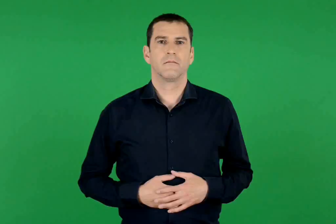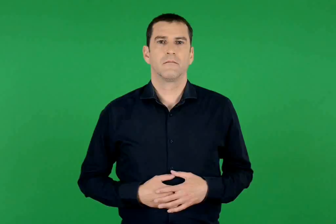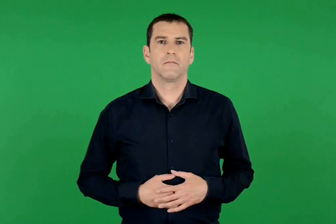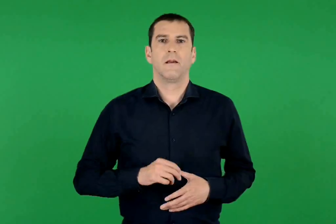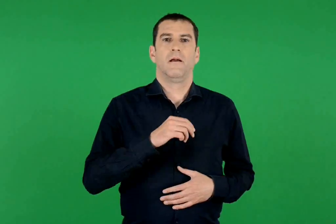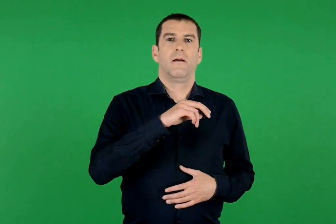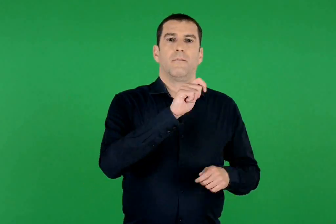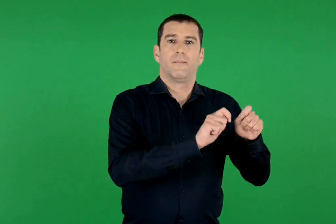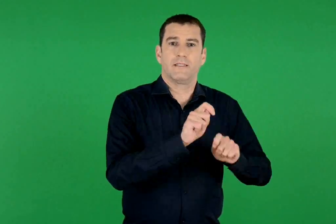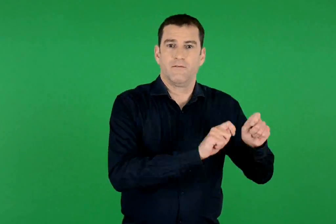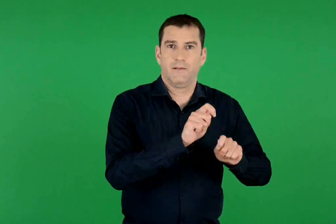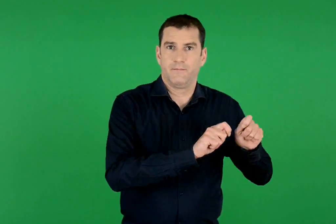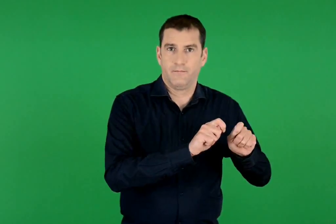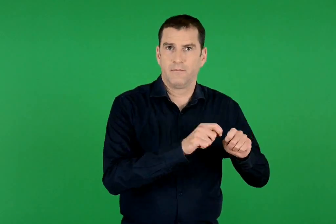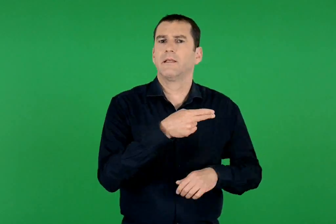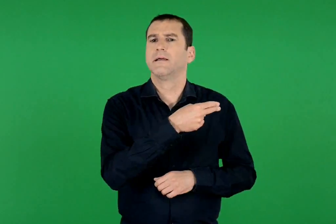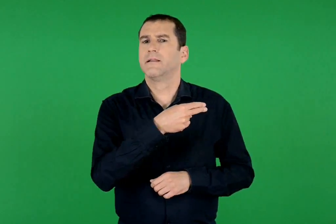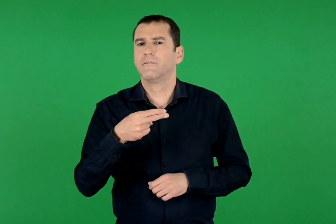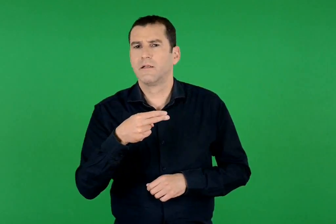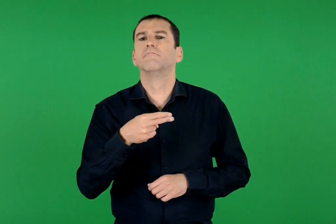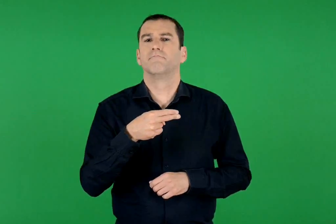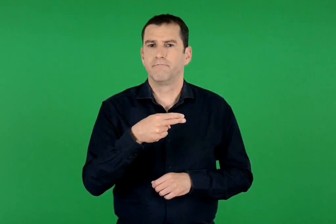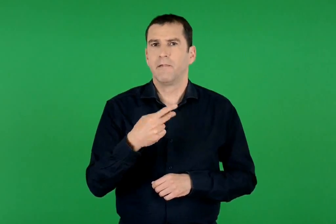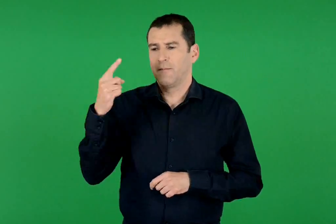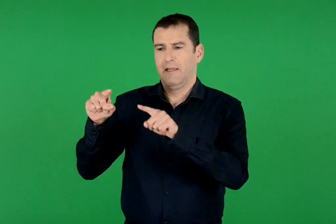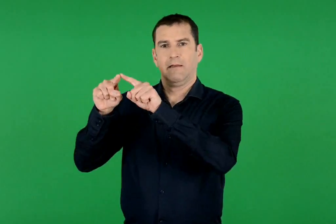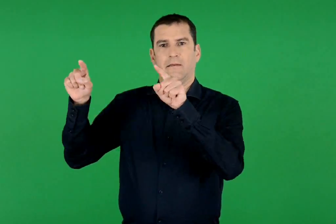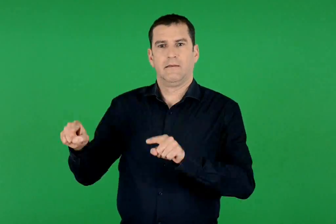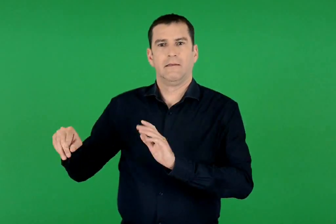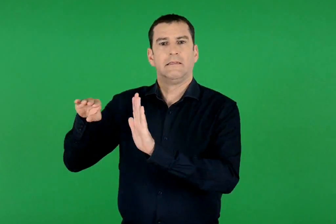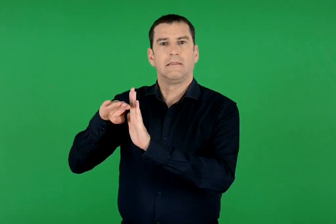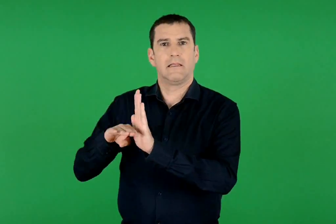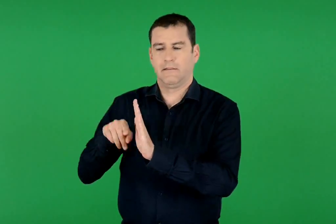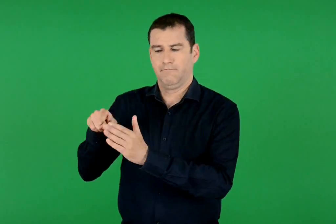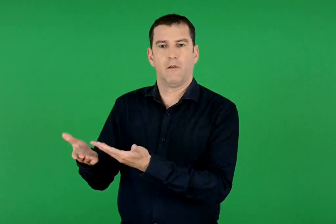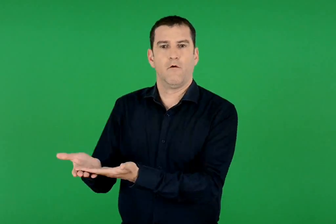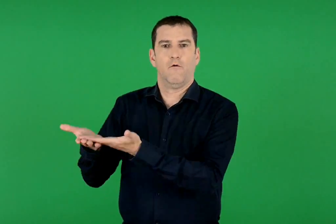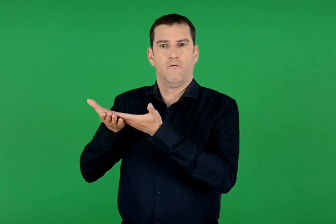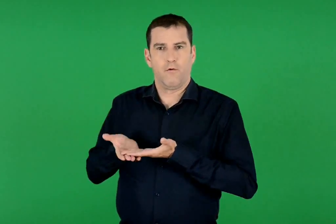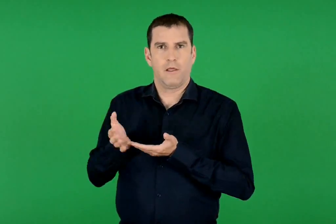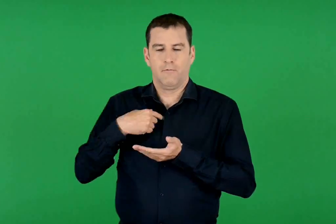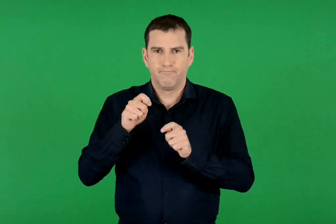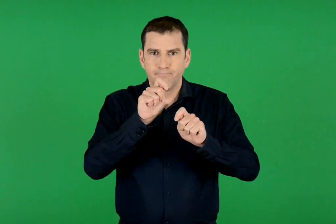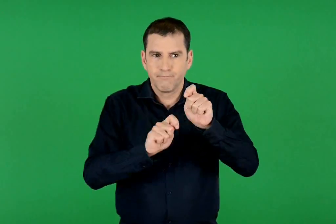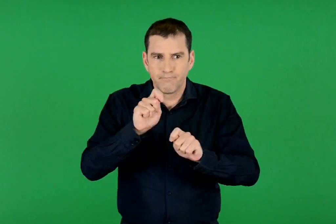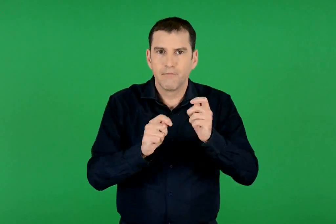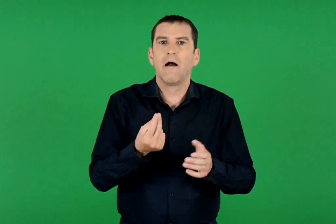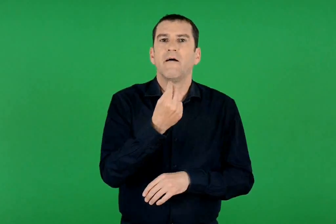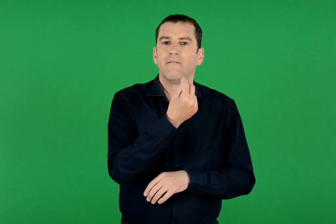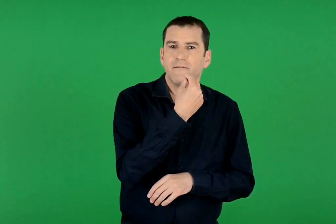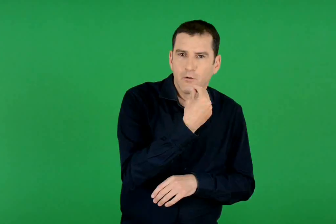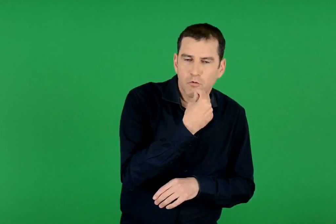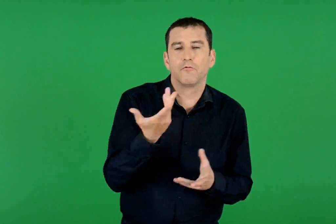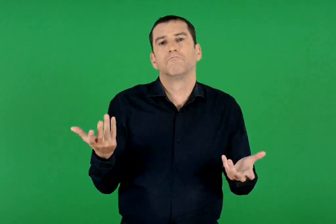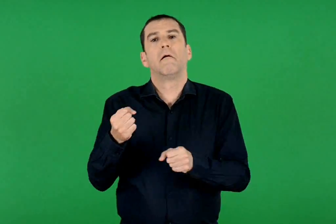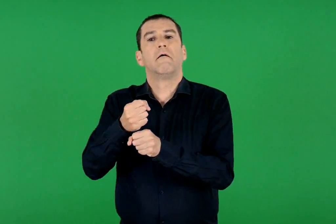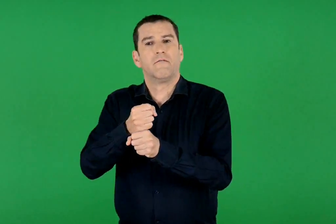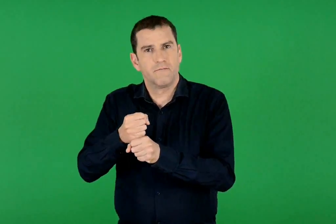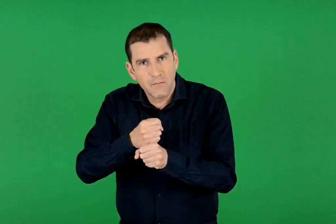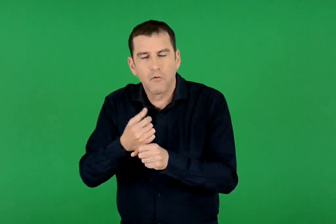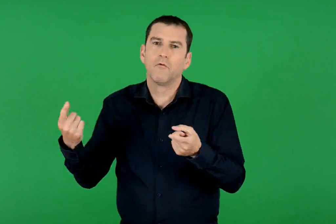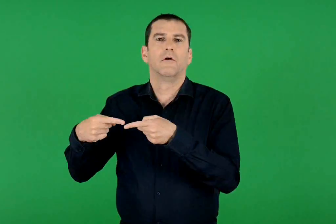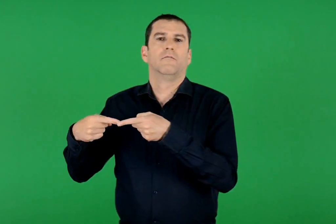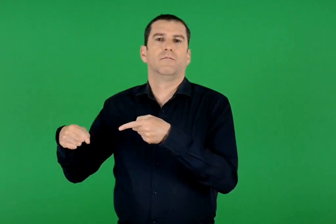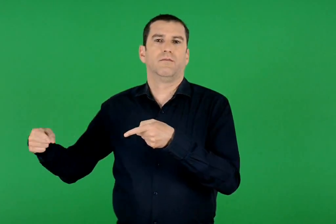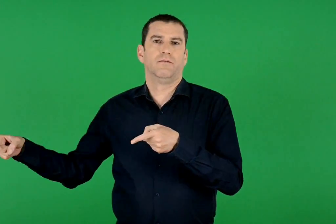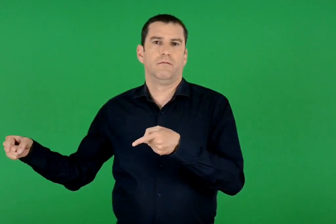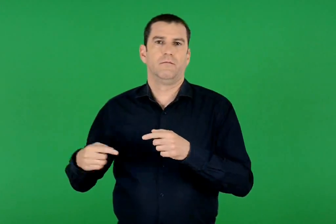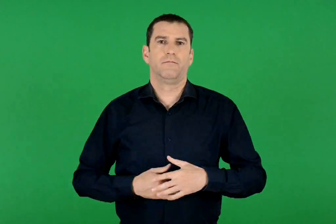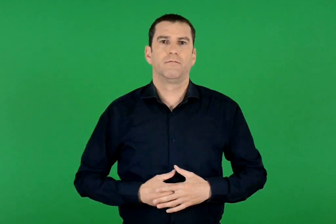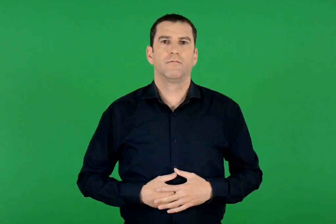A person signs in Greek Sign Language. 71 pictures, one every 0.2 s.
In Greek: παρασκευή: η δημιουργία ενός φαγητού , ενός φαρμάκου κ.λπ. με τη βοήθεια μιας συνταγής
